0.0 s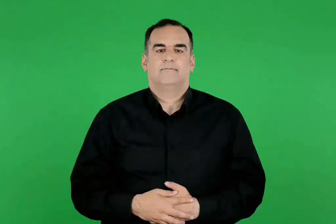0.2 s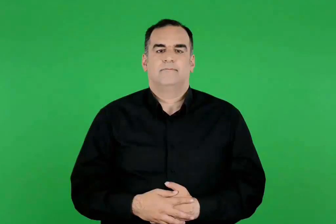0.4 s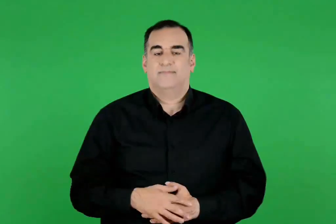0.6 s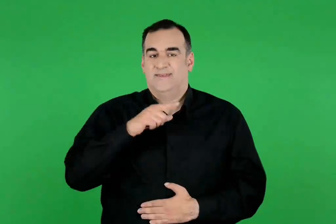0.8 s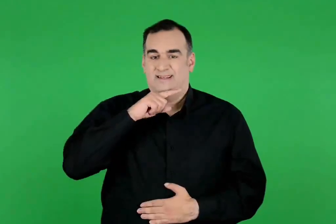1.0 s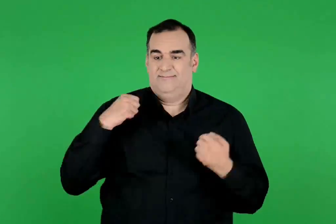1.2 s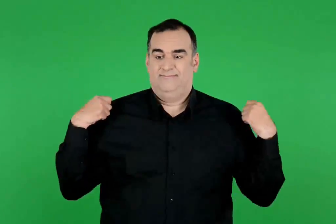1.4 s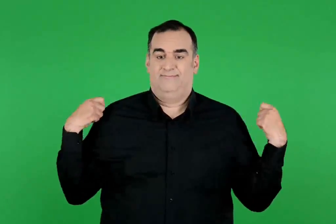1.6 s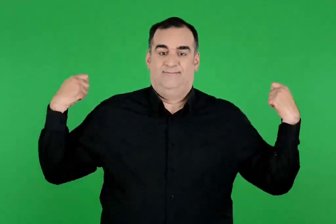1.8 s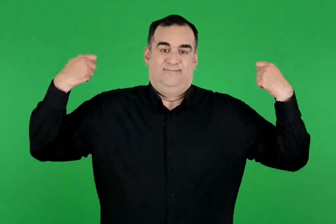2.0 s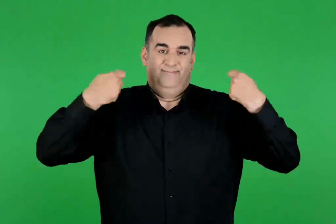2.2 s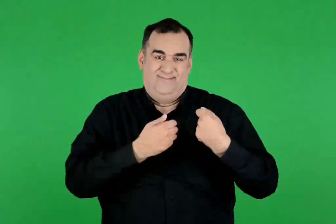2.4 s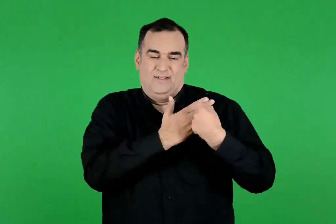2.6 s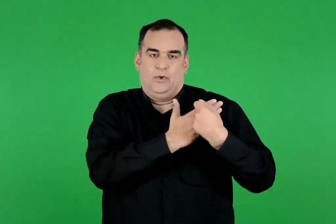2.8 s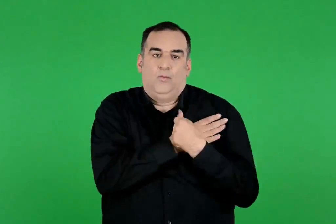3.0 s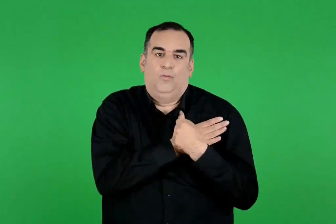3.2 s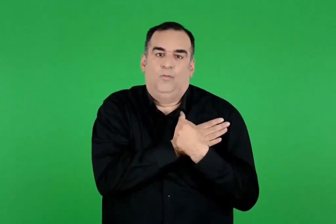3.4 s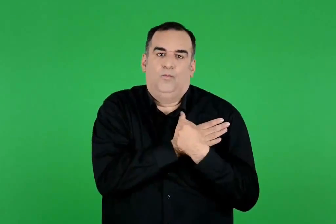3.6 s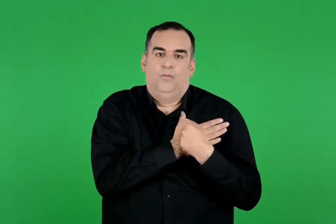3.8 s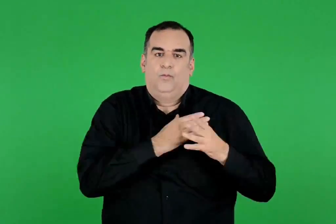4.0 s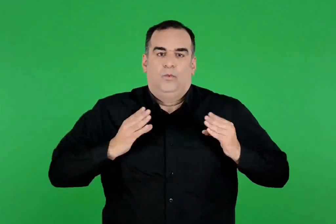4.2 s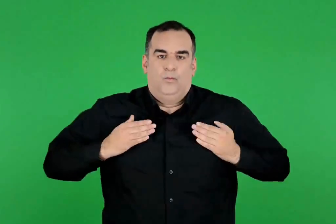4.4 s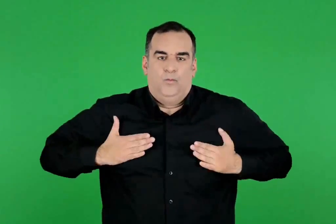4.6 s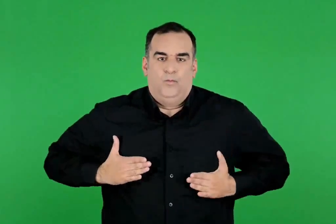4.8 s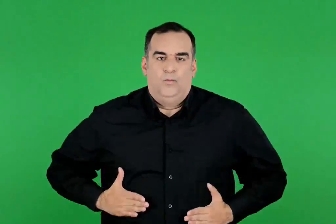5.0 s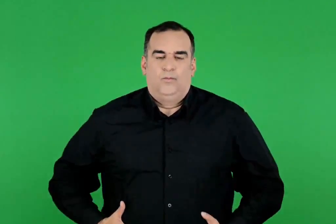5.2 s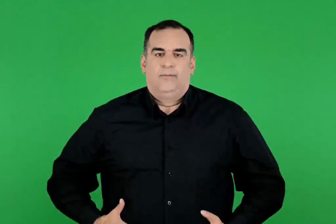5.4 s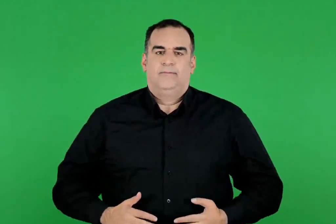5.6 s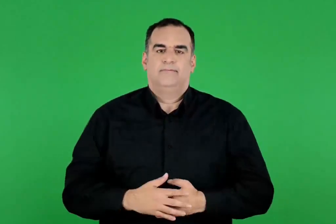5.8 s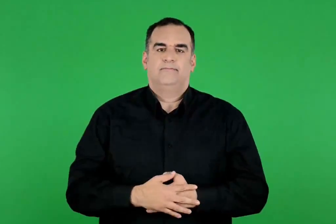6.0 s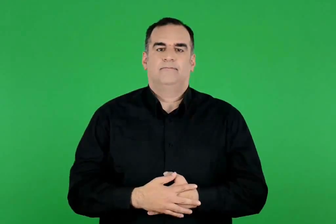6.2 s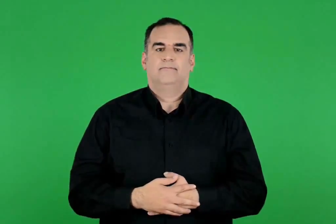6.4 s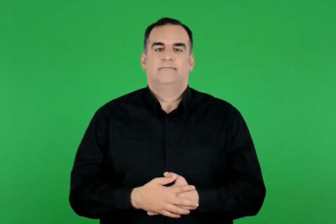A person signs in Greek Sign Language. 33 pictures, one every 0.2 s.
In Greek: ο ηρακλής τον φόρεσε κι ο χιτώνας κόλλησε πάνω του
